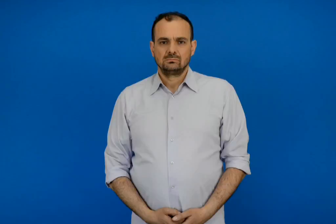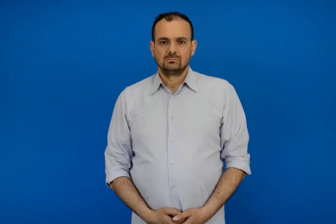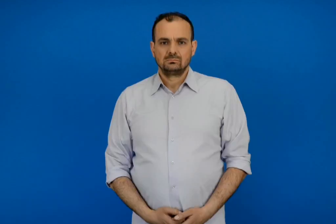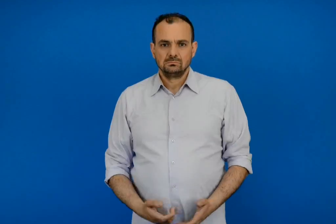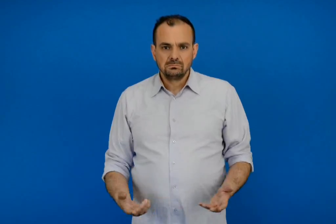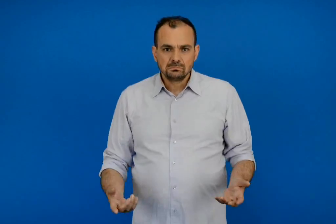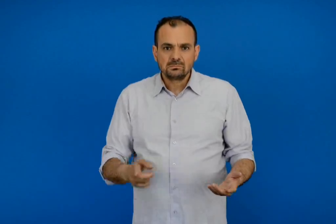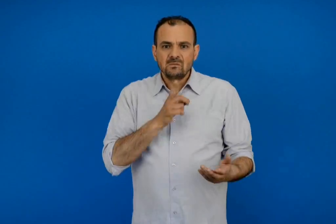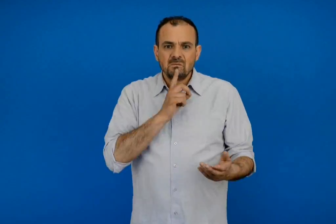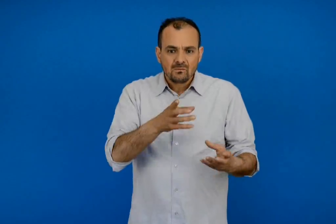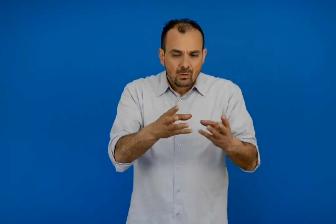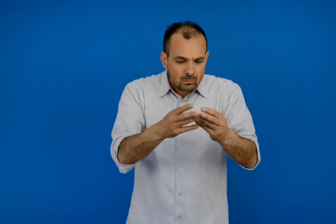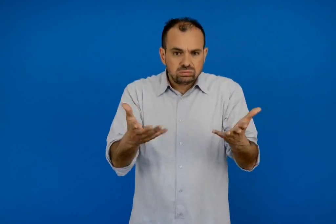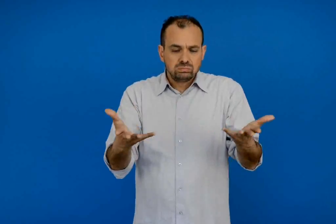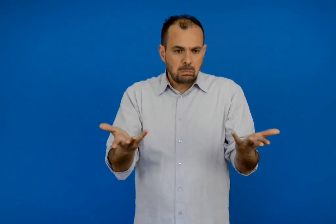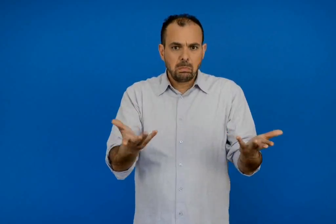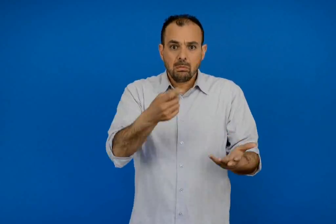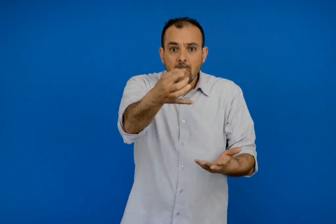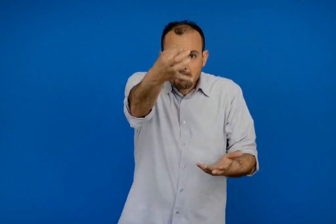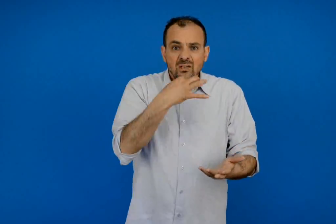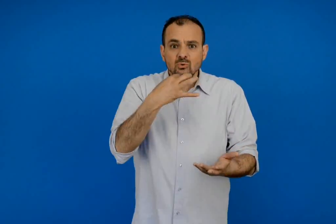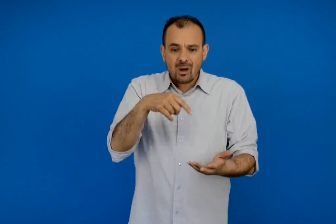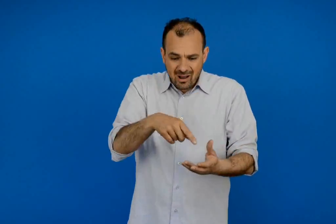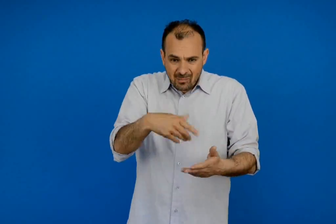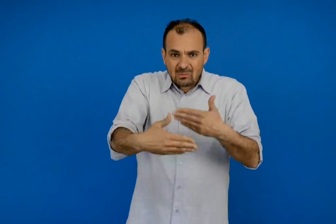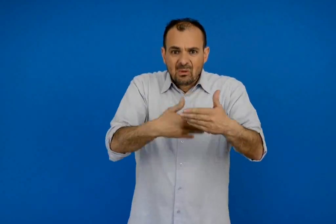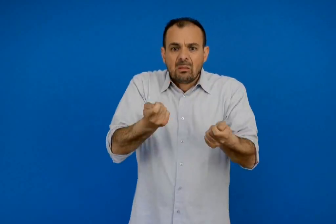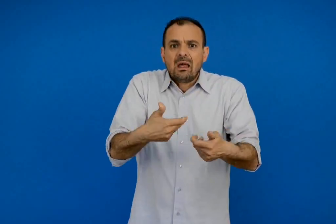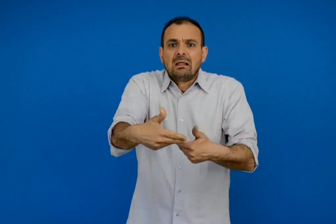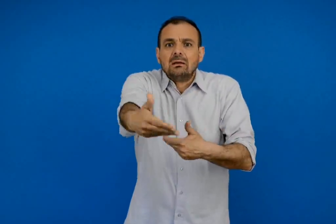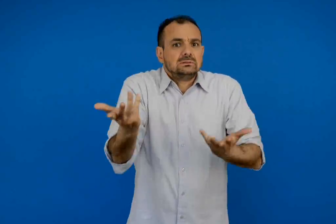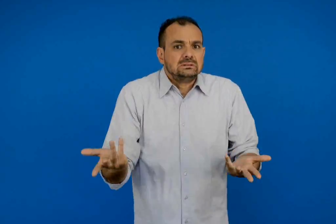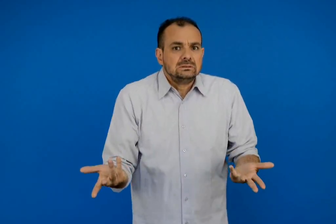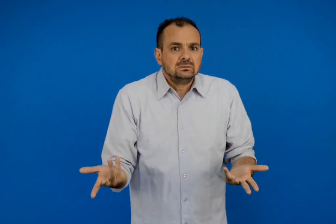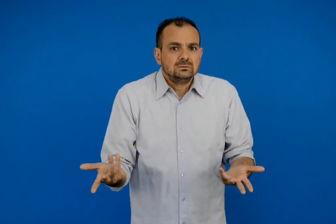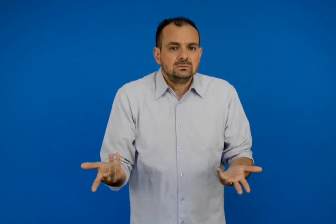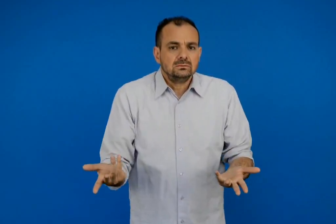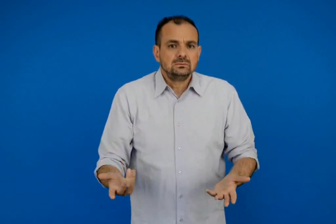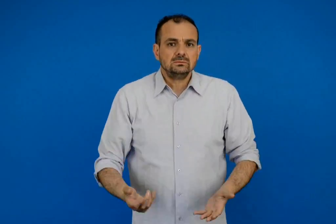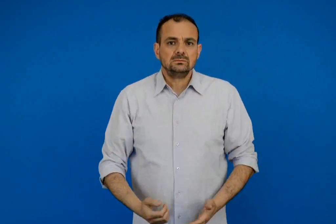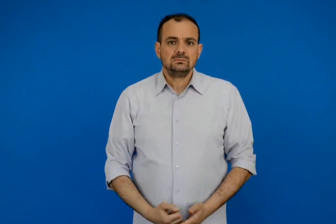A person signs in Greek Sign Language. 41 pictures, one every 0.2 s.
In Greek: με αυτό το νέο για πες μου τι θα μπορούσε να κάνει κάνεις
